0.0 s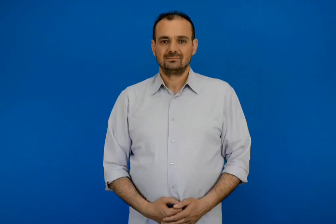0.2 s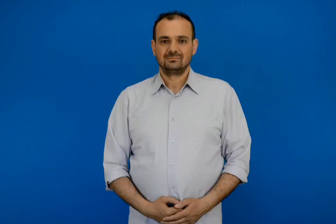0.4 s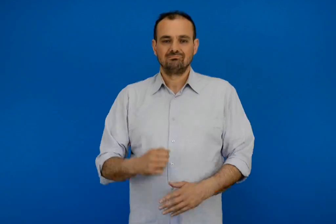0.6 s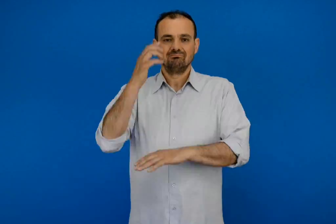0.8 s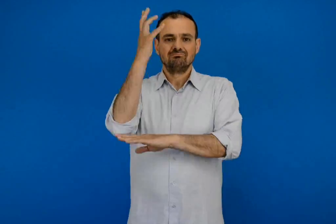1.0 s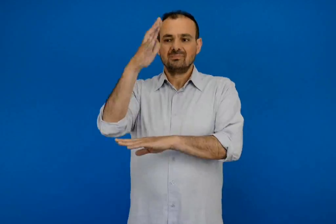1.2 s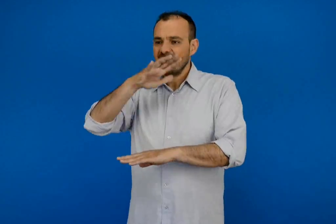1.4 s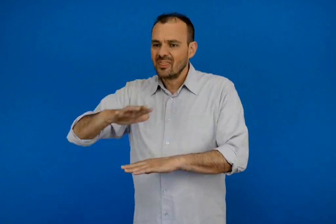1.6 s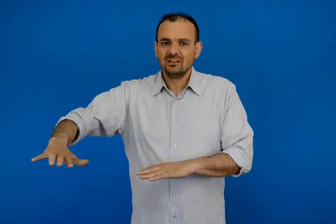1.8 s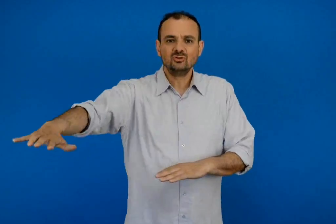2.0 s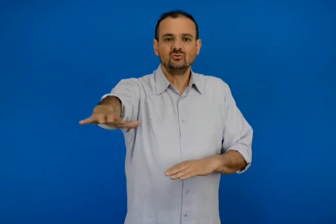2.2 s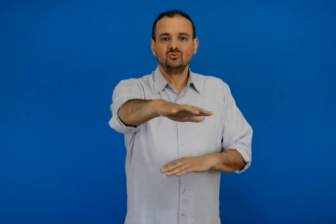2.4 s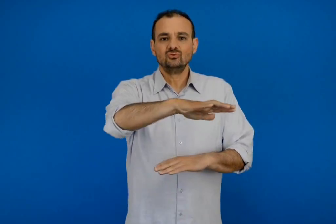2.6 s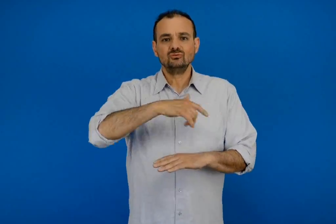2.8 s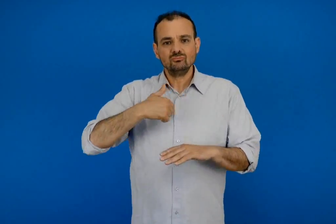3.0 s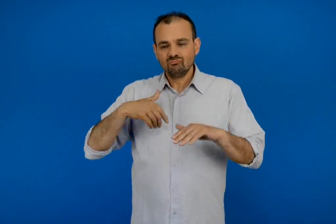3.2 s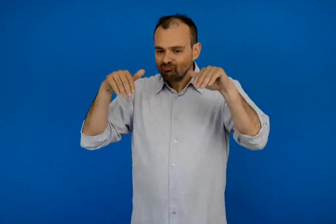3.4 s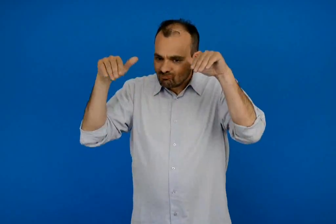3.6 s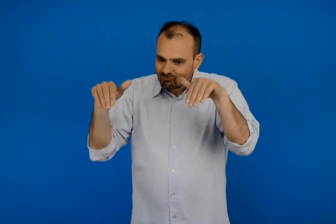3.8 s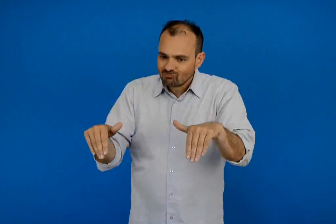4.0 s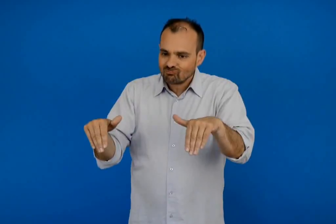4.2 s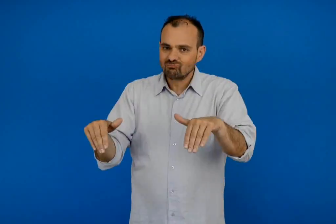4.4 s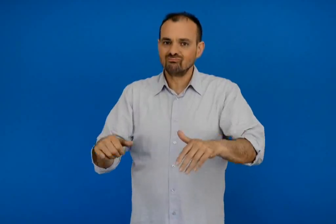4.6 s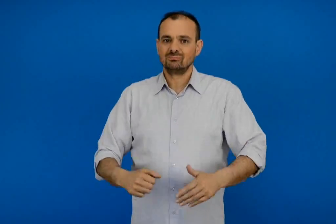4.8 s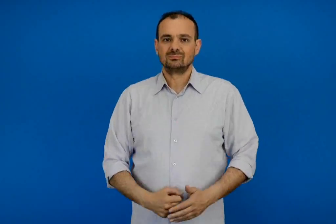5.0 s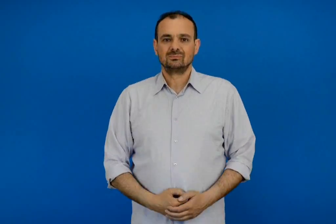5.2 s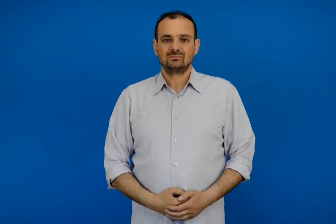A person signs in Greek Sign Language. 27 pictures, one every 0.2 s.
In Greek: σέβομαι το δάσος
